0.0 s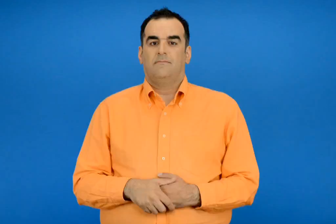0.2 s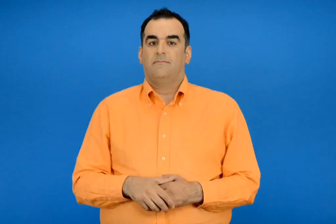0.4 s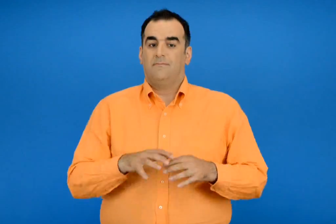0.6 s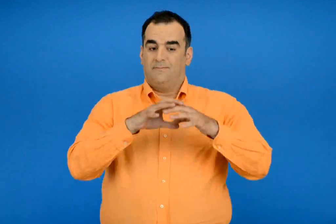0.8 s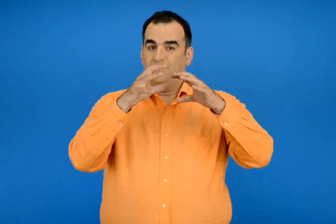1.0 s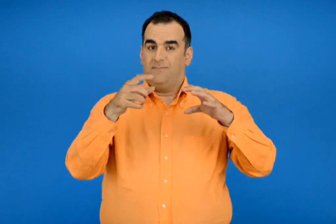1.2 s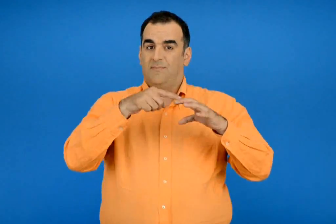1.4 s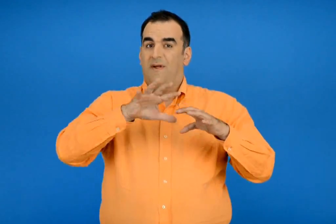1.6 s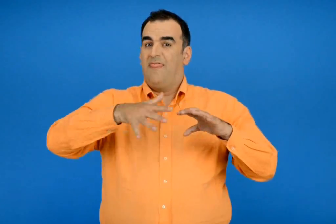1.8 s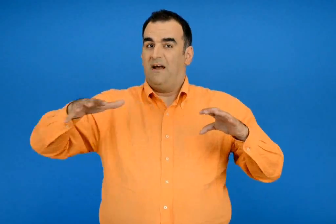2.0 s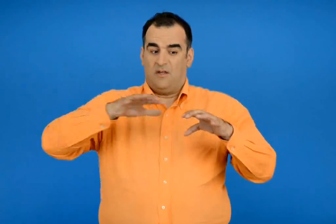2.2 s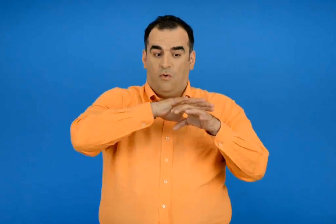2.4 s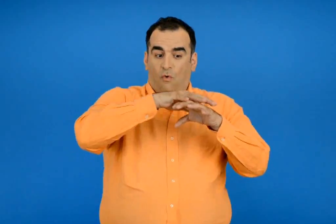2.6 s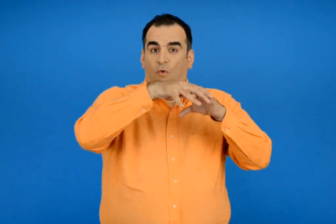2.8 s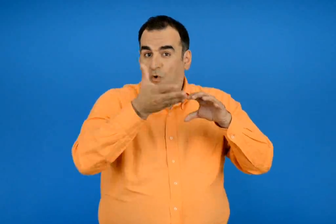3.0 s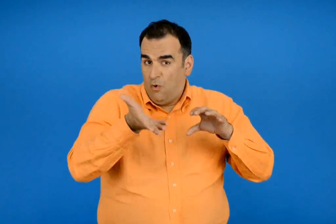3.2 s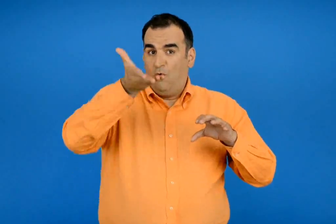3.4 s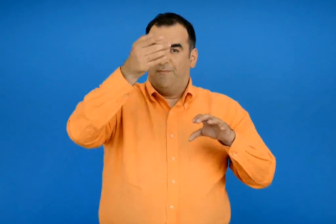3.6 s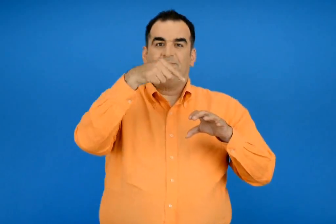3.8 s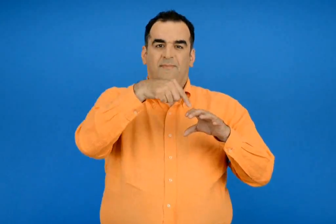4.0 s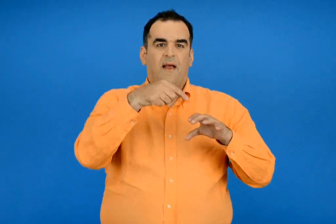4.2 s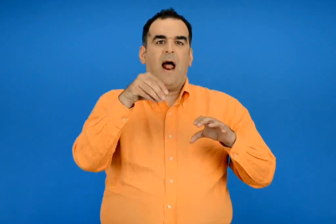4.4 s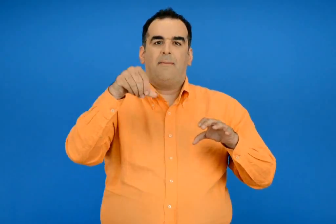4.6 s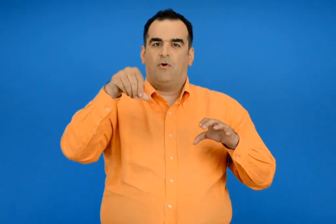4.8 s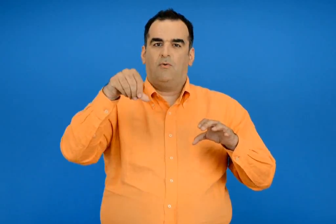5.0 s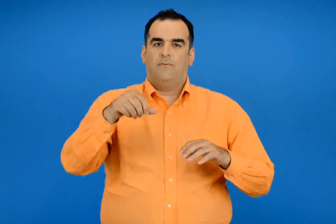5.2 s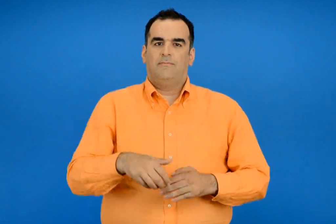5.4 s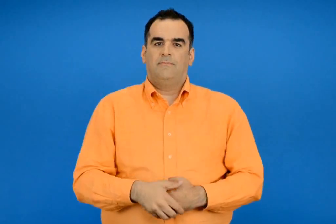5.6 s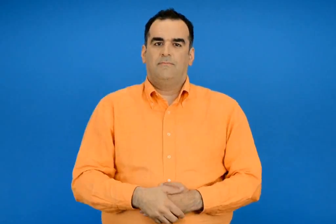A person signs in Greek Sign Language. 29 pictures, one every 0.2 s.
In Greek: το περισσότερο νερό βρίσκεται στη θάλασσα και είναι αλμυρό
